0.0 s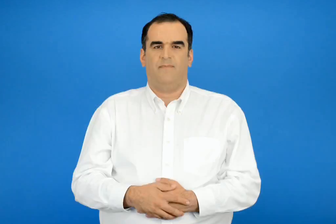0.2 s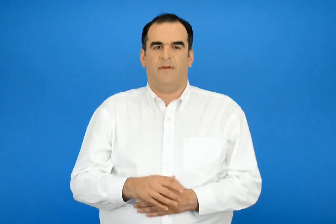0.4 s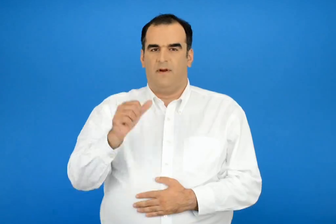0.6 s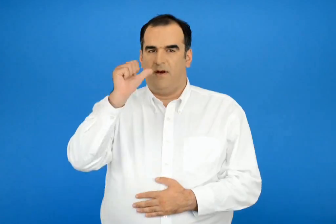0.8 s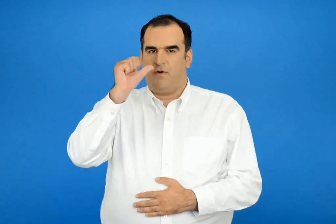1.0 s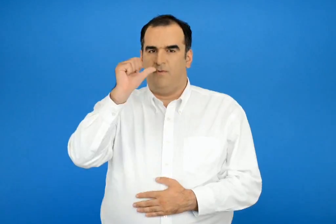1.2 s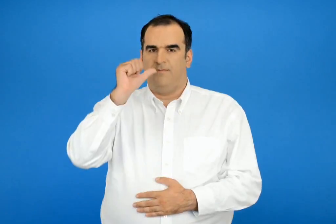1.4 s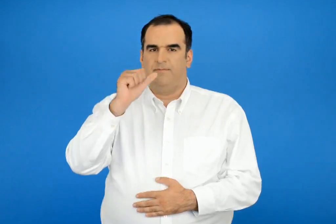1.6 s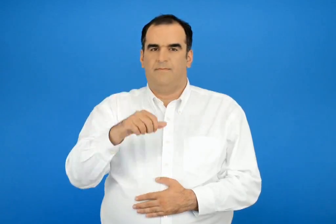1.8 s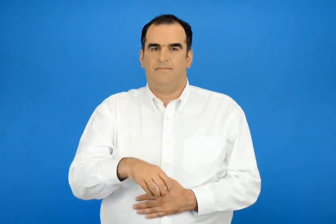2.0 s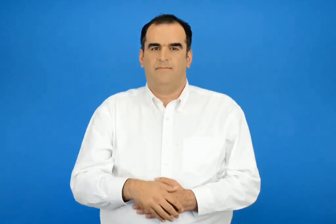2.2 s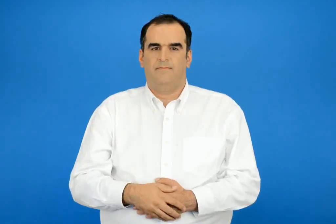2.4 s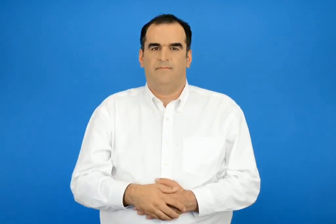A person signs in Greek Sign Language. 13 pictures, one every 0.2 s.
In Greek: νερό
